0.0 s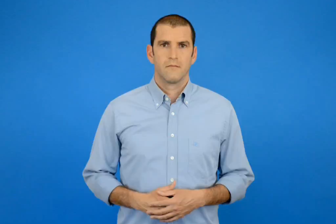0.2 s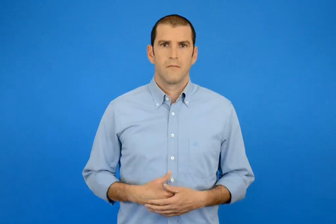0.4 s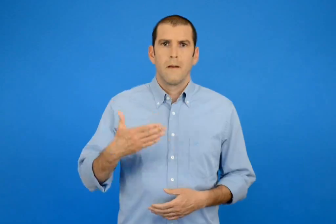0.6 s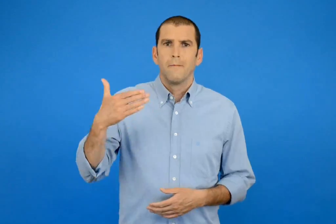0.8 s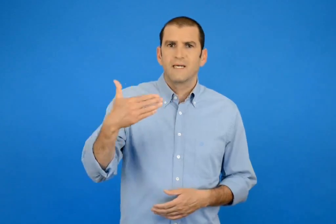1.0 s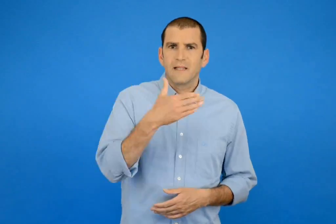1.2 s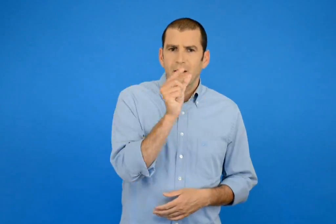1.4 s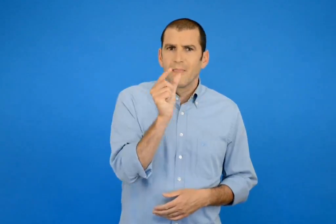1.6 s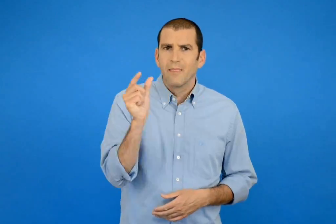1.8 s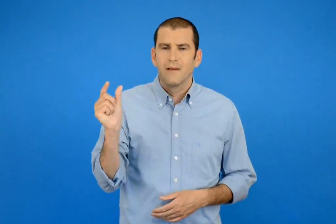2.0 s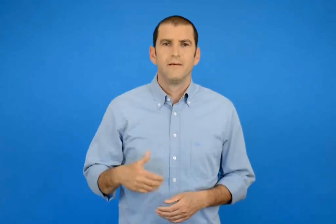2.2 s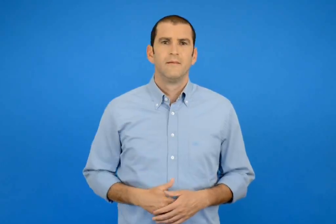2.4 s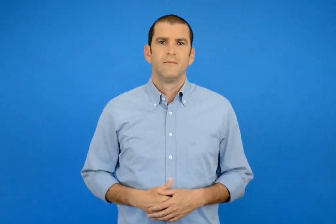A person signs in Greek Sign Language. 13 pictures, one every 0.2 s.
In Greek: ψαράκια
